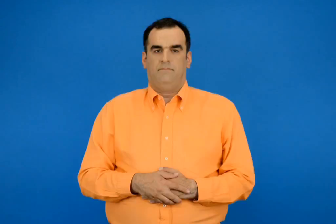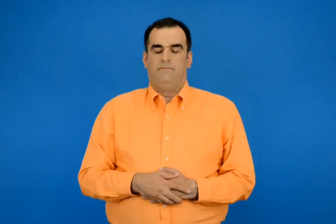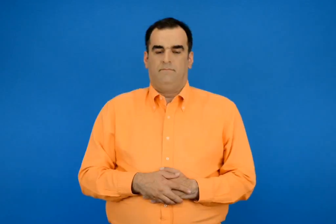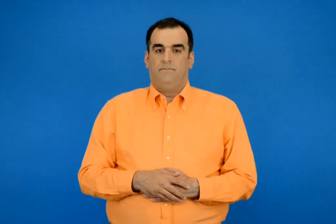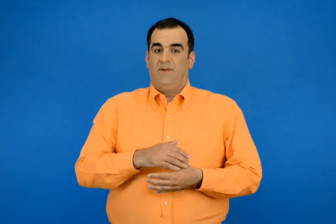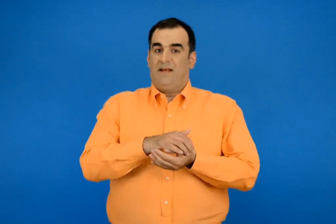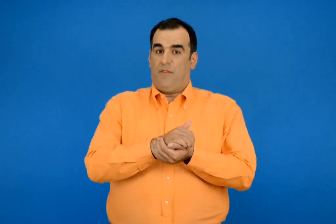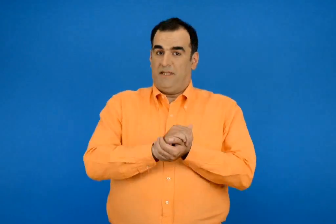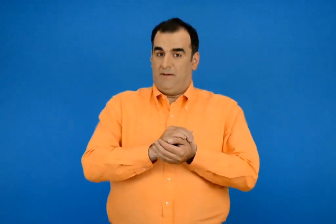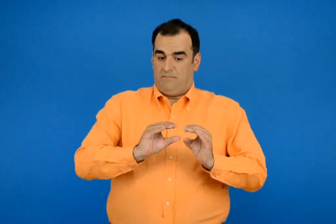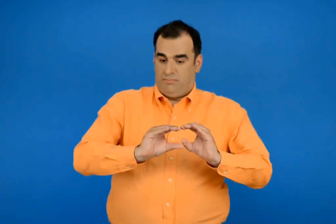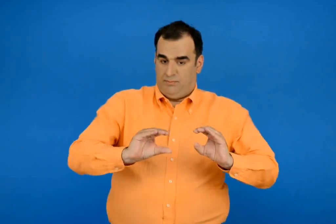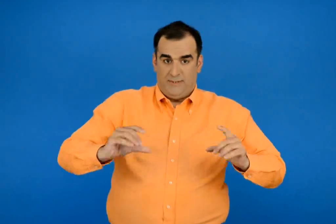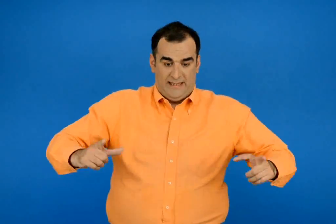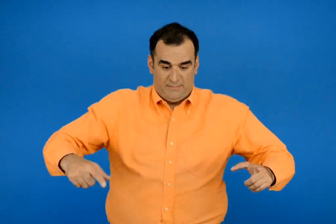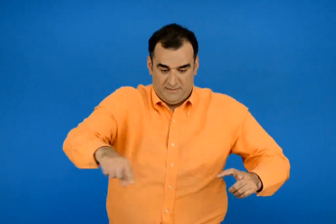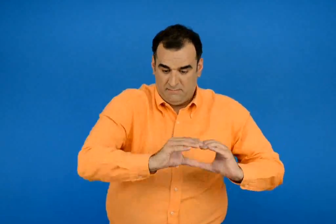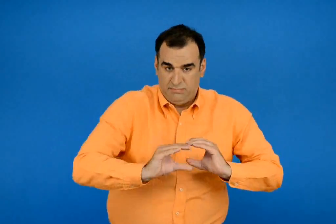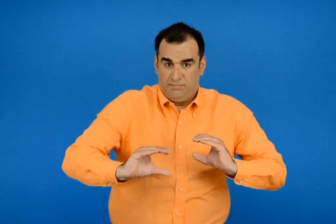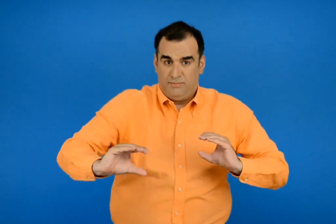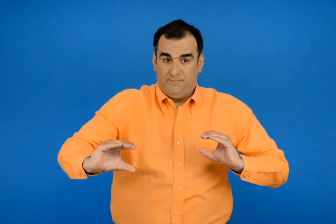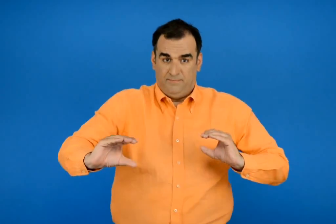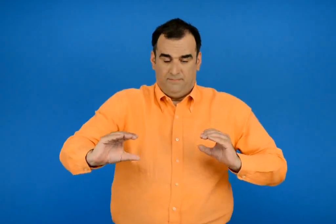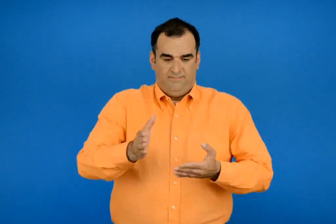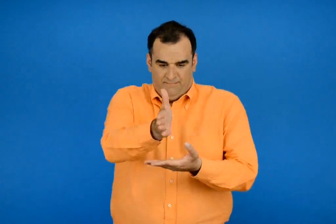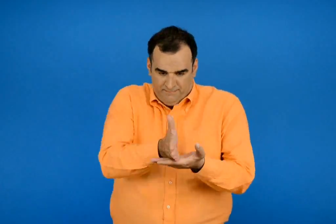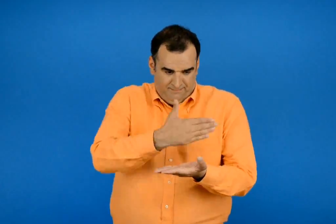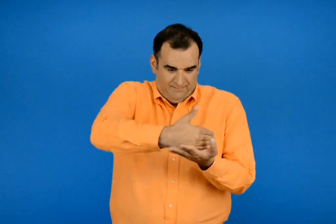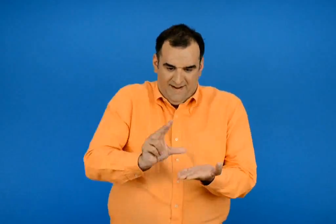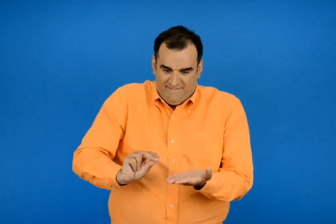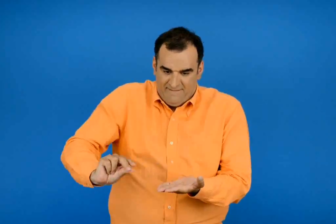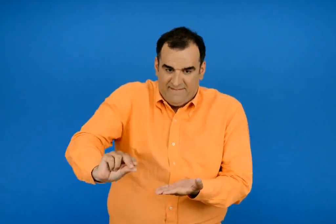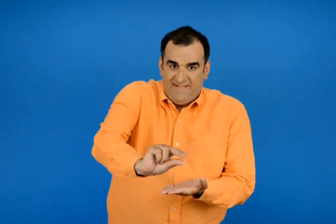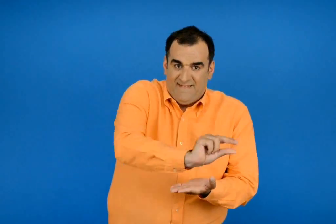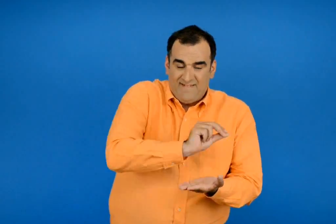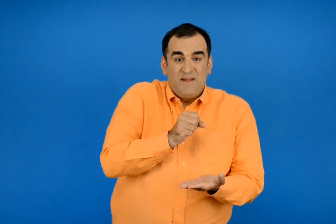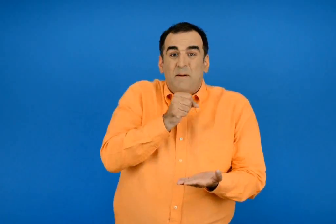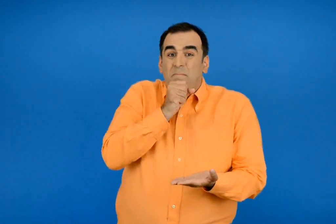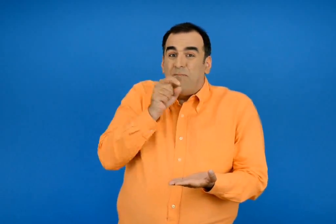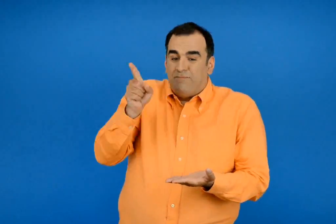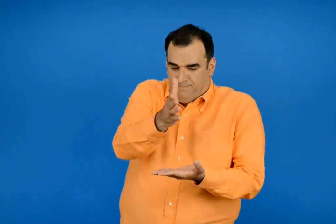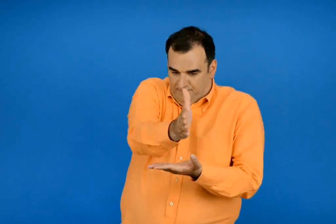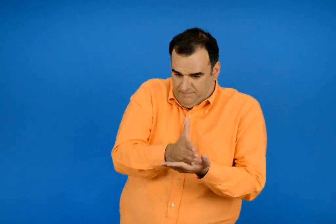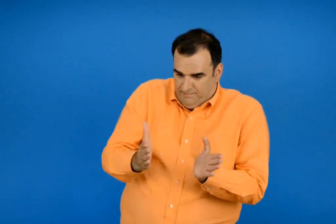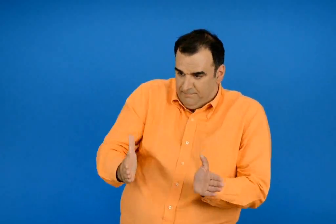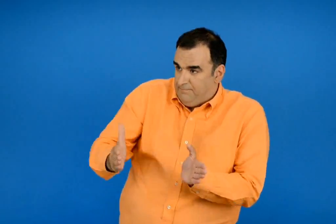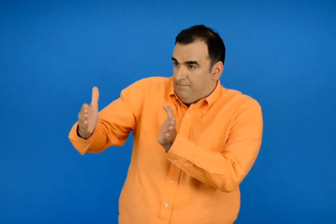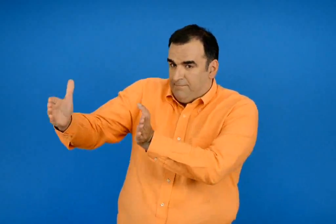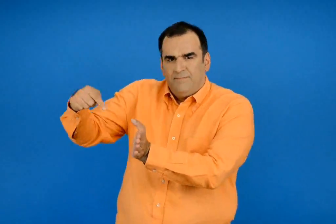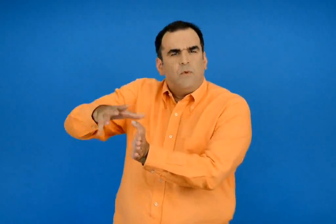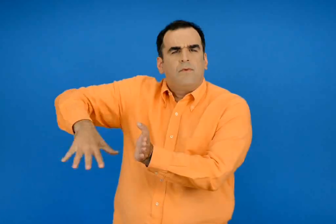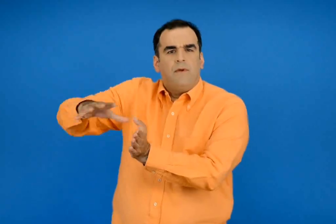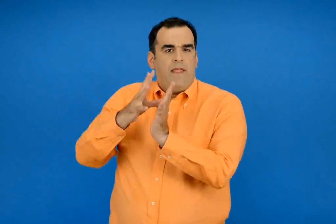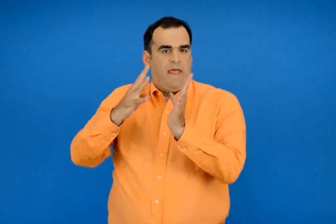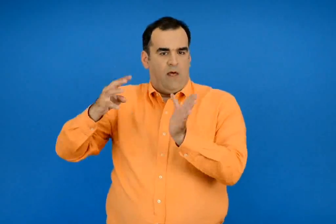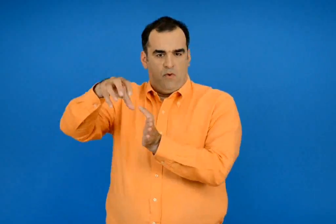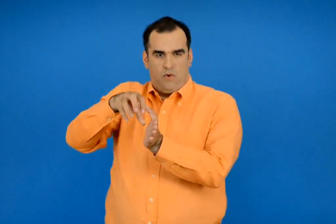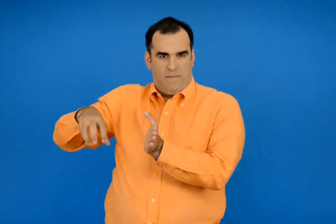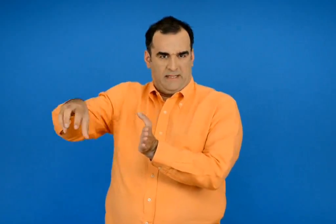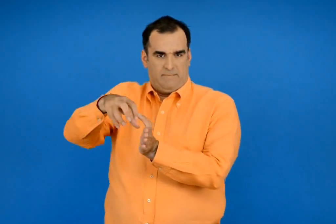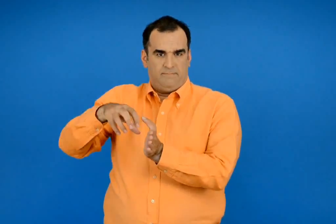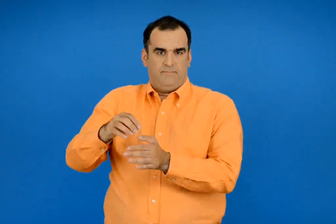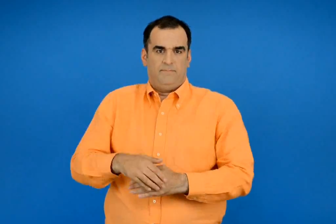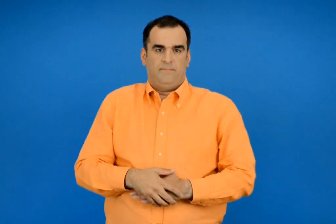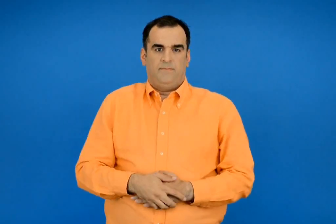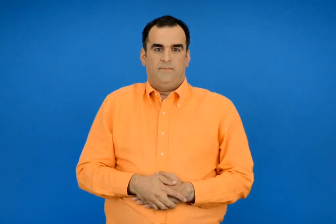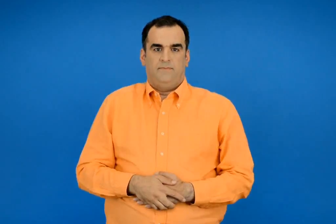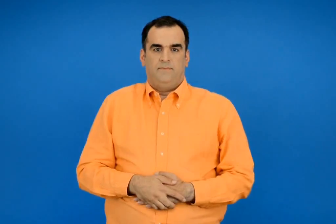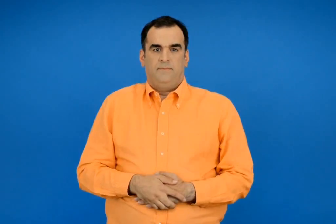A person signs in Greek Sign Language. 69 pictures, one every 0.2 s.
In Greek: έφτιαξαν ένα ταψί καρυδόπιτα το έκοψαν σε ιδιά κομμάτια έδωσαν στους παππούδες τα μισά δηλαδή 19 κομμάτια
